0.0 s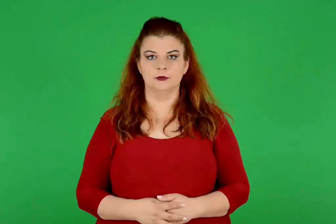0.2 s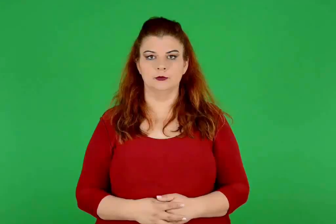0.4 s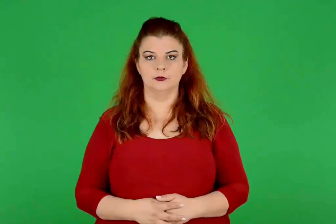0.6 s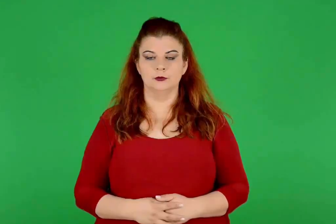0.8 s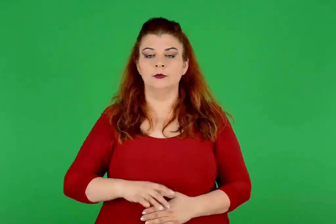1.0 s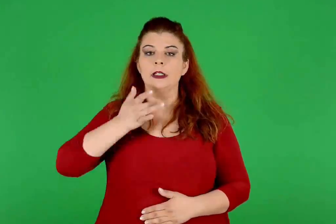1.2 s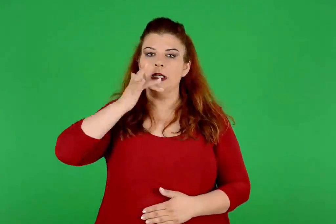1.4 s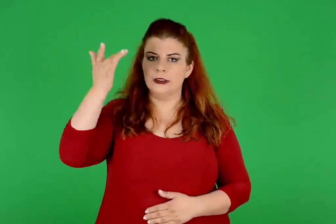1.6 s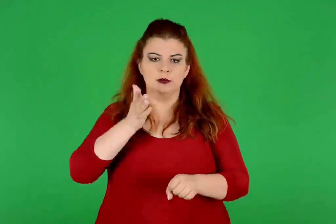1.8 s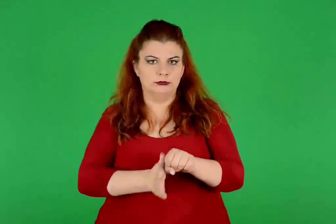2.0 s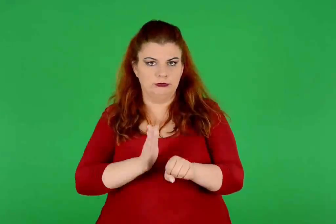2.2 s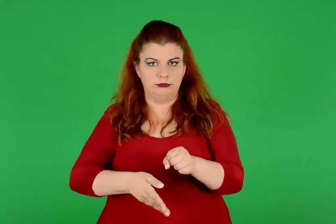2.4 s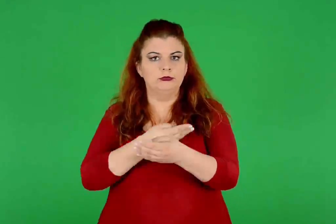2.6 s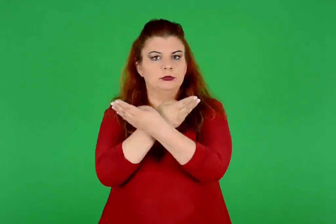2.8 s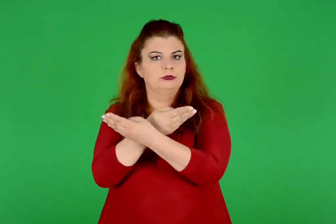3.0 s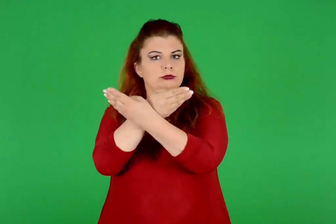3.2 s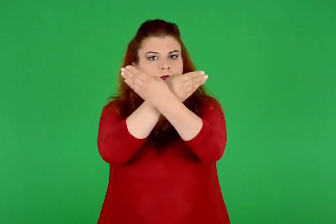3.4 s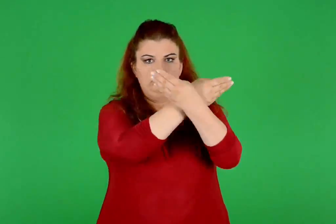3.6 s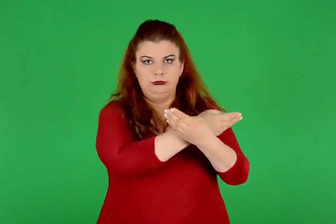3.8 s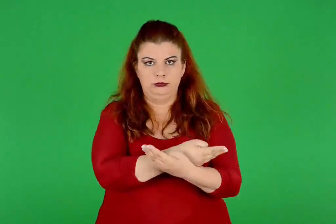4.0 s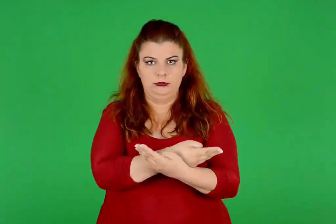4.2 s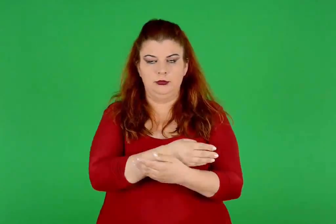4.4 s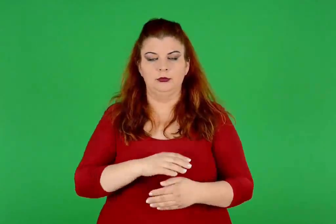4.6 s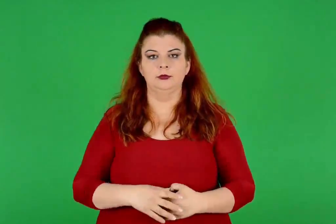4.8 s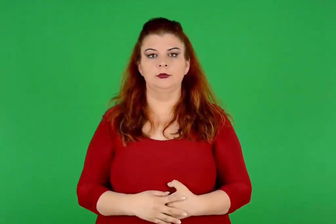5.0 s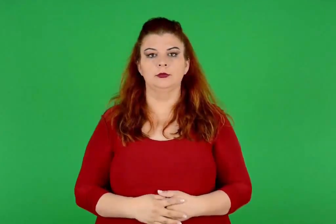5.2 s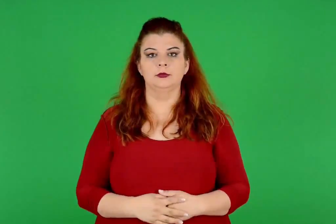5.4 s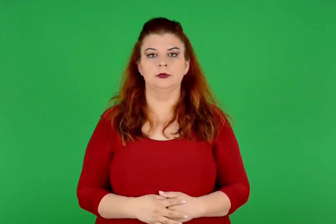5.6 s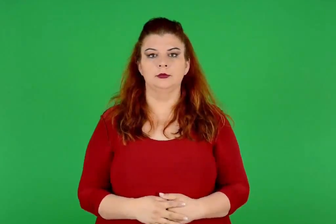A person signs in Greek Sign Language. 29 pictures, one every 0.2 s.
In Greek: χρυσοί διπλοί πελέκεις
